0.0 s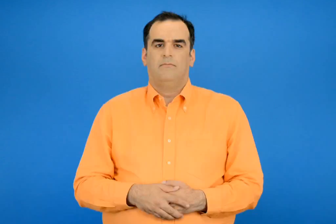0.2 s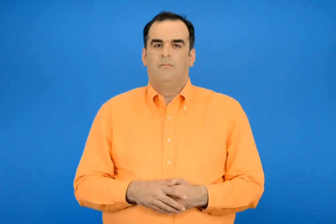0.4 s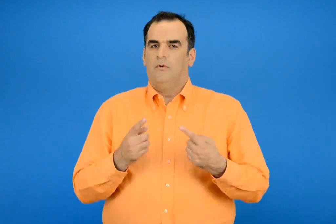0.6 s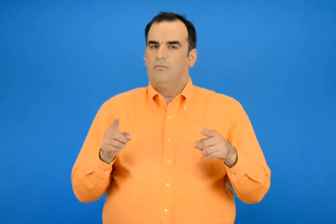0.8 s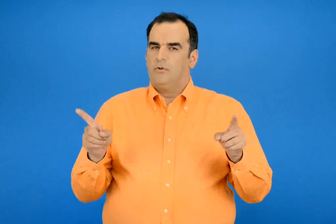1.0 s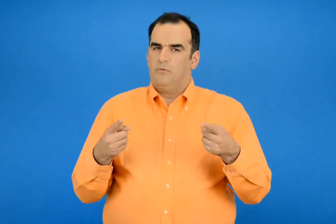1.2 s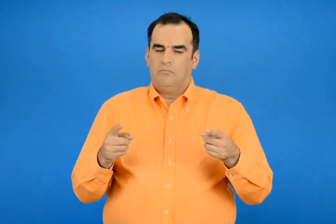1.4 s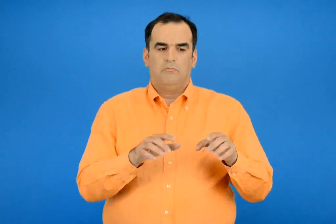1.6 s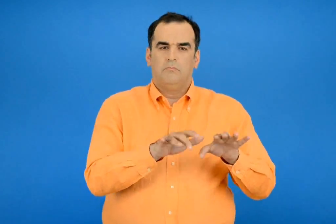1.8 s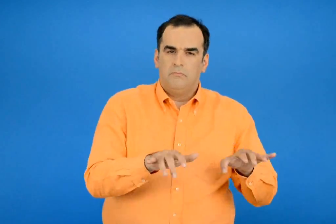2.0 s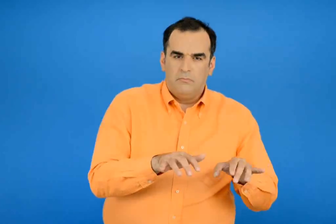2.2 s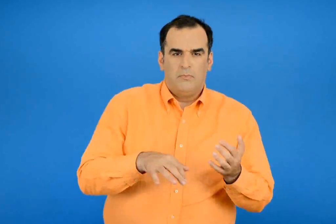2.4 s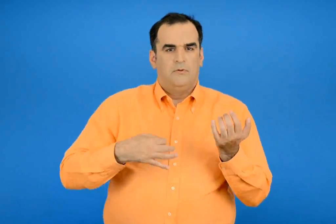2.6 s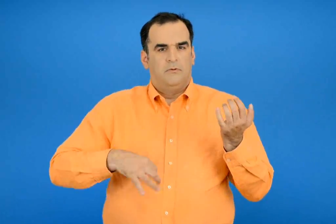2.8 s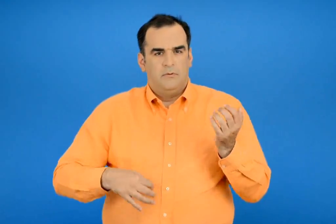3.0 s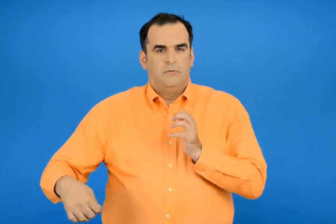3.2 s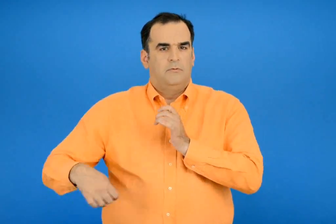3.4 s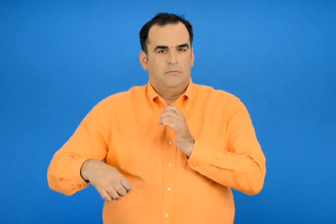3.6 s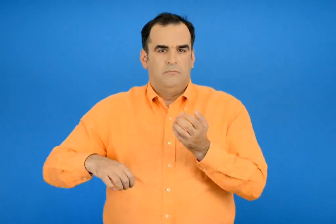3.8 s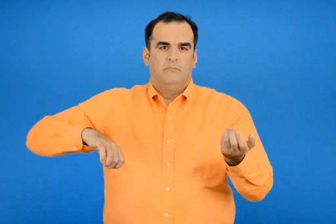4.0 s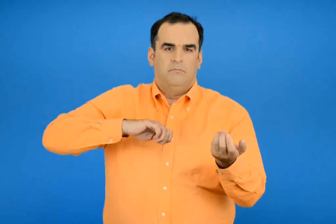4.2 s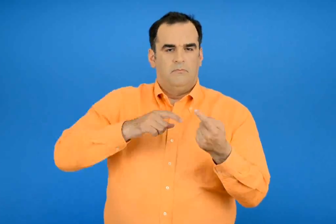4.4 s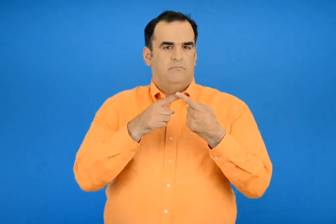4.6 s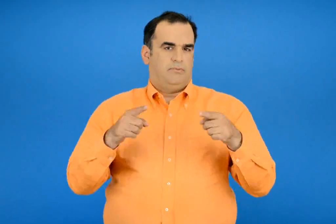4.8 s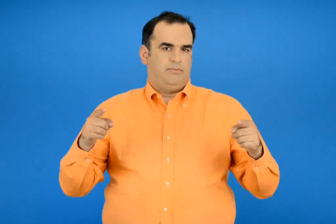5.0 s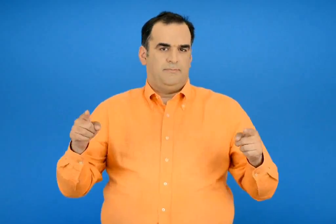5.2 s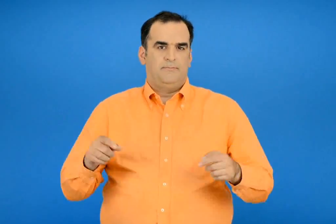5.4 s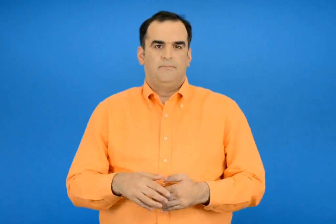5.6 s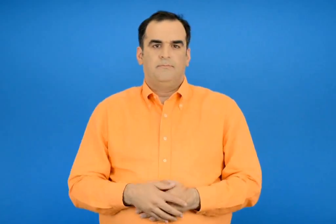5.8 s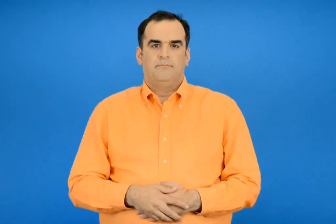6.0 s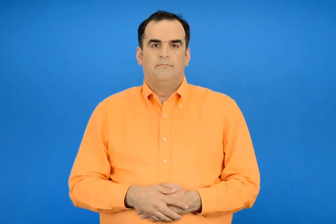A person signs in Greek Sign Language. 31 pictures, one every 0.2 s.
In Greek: μουσικό όργανο
